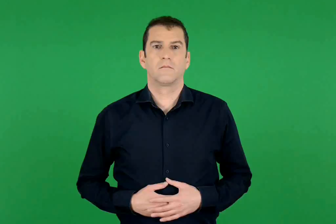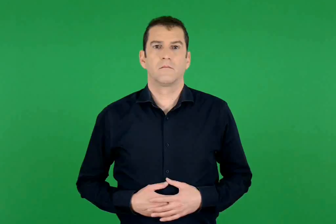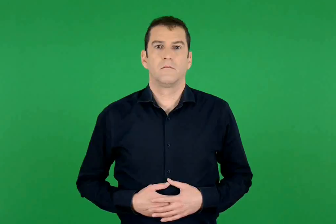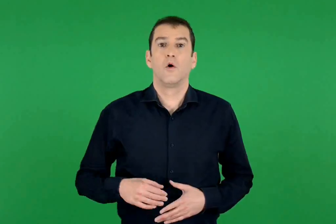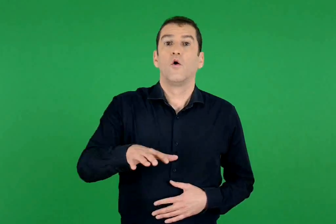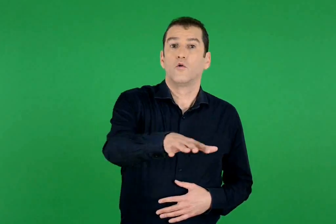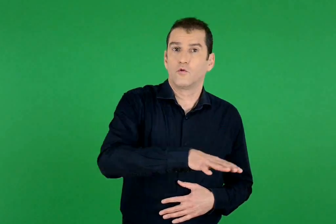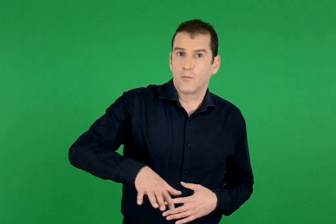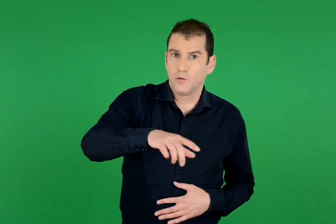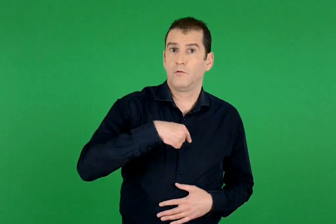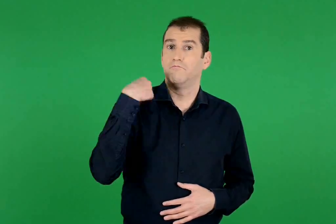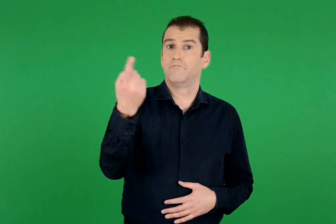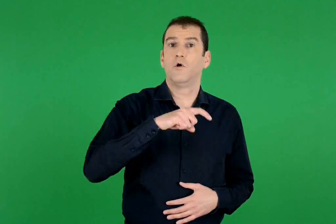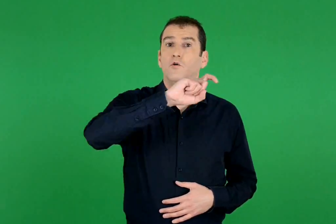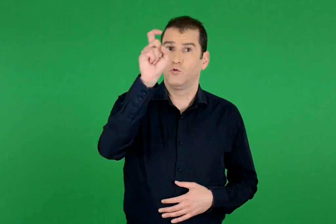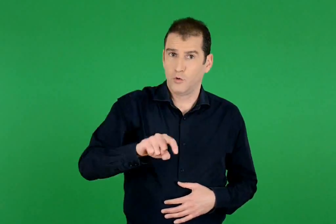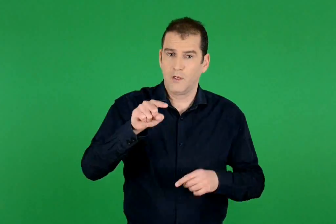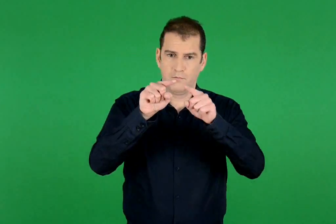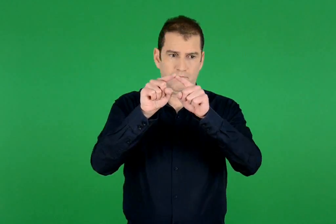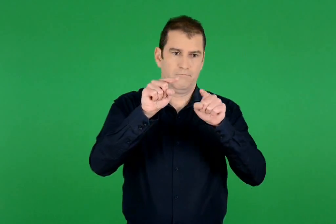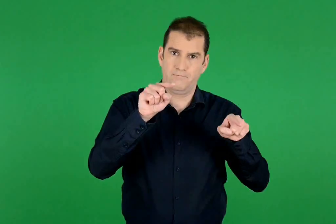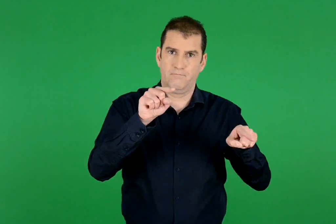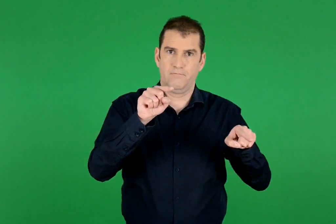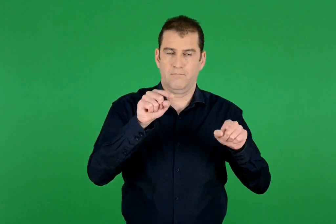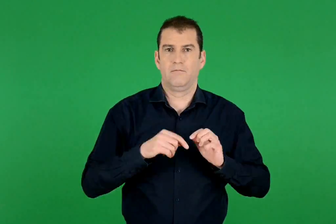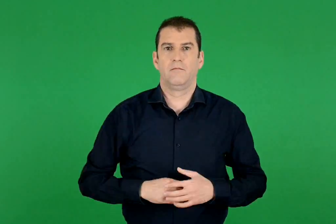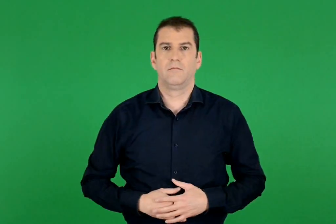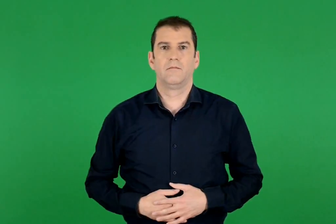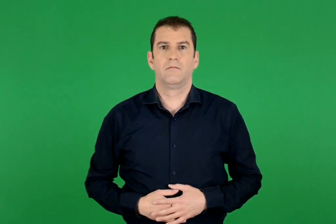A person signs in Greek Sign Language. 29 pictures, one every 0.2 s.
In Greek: ο τόπος που ζούμε είναι
